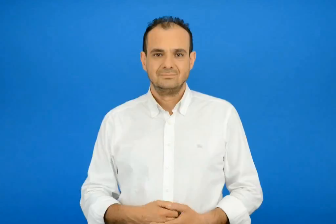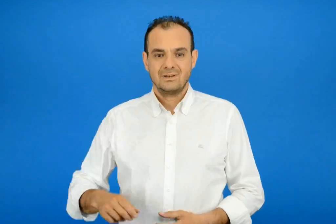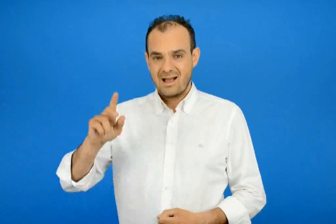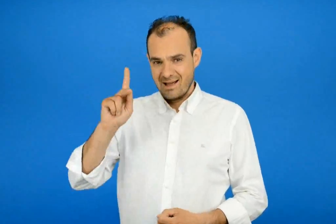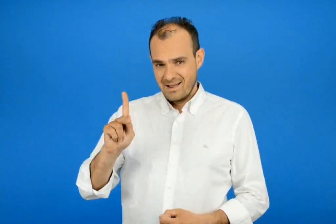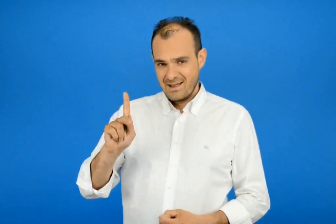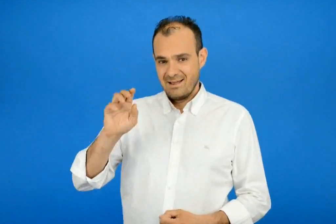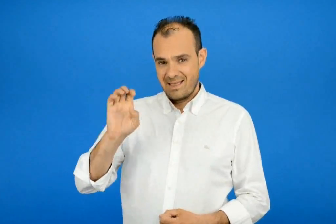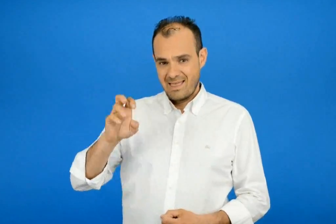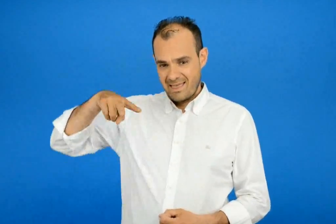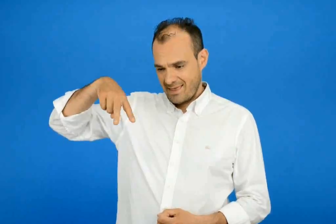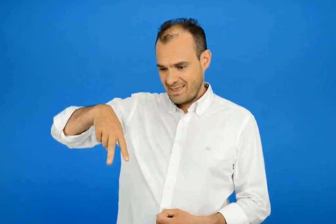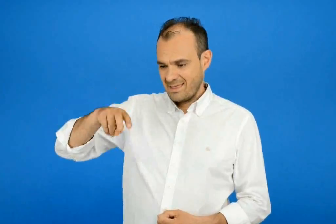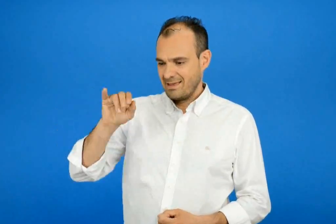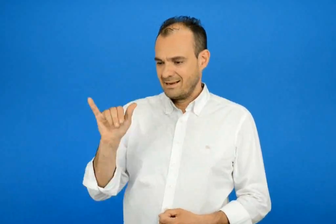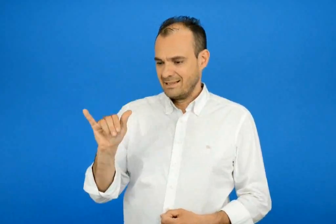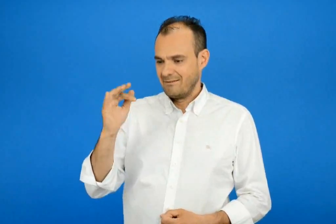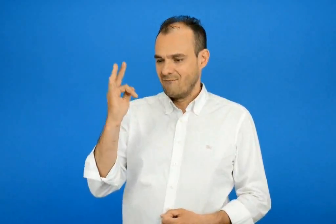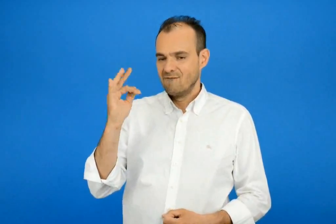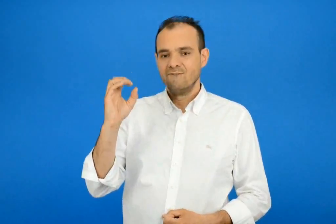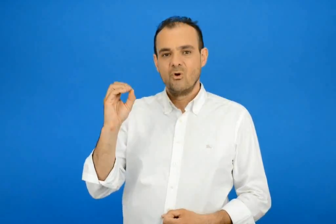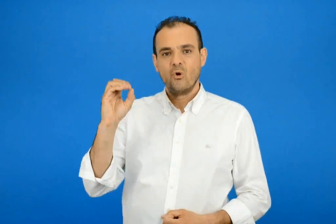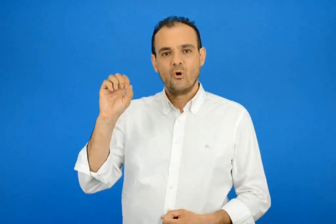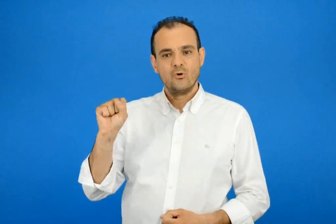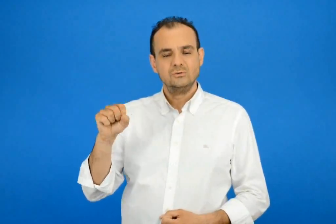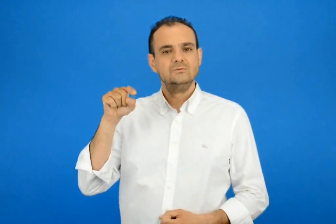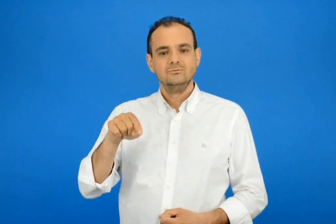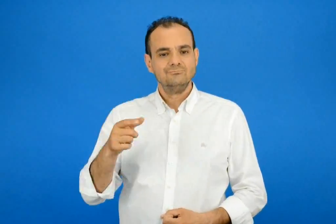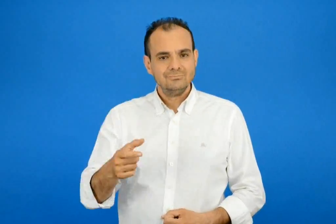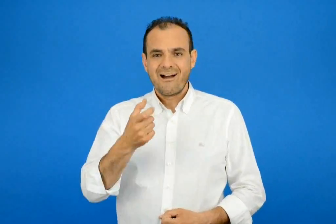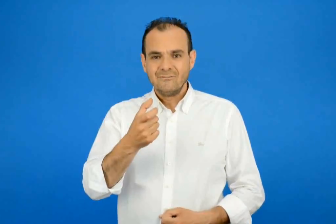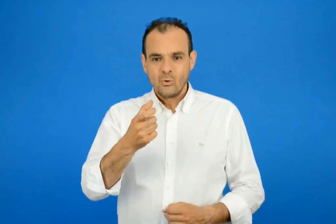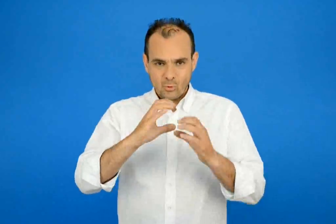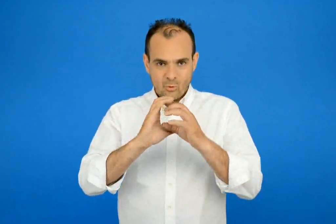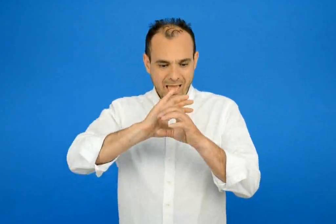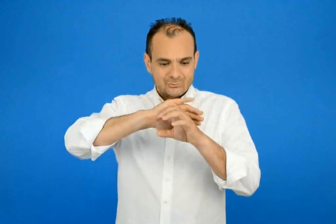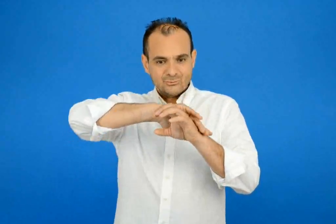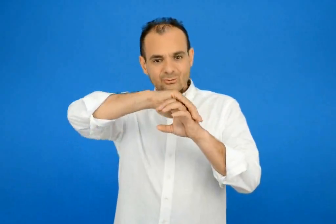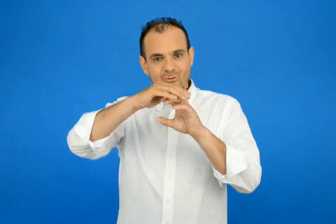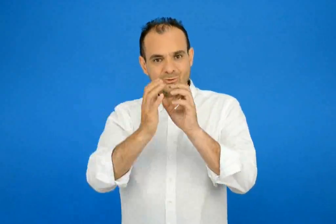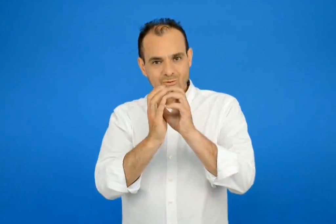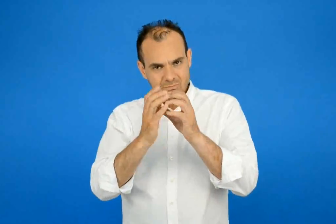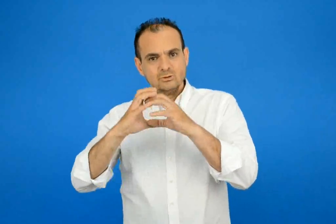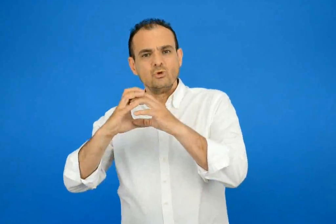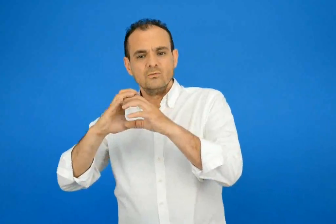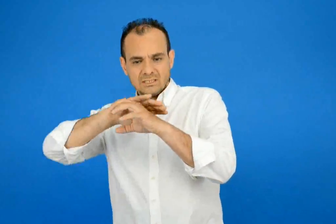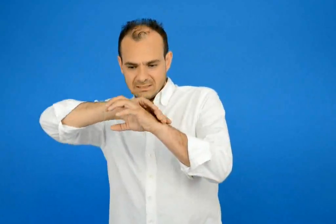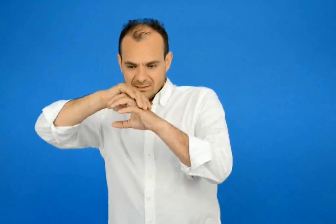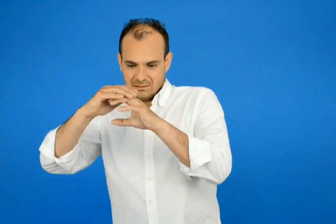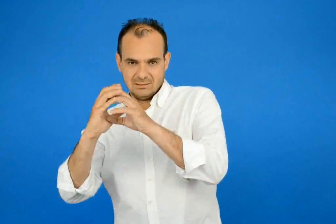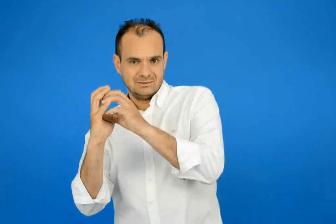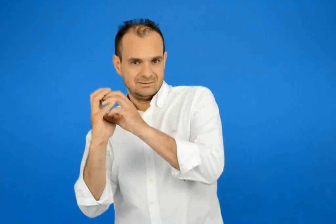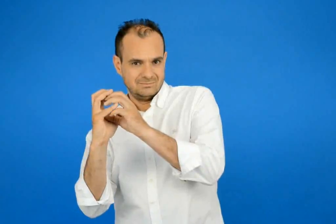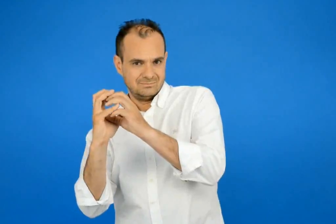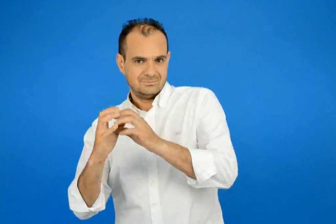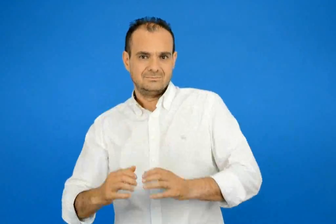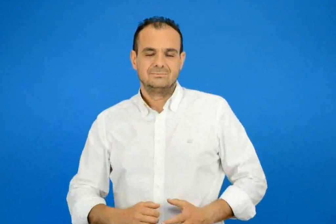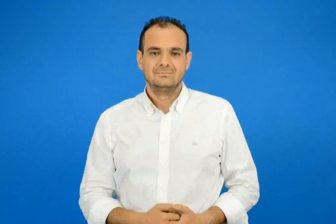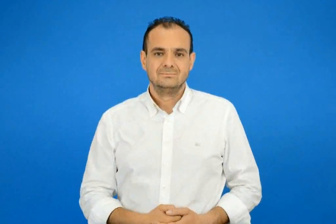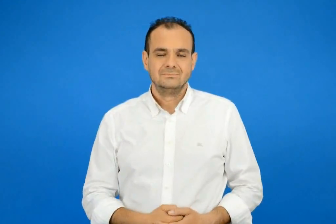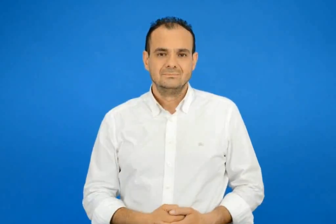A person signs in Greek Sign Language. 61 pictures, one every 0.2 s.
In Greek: κέλυφος το εξωτερικό του αυγού τσόφλι
